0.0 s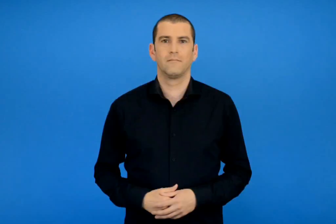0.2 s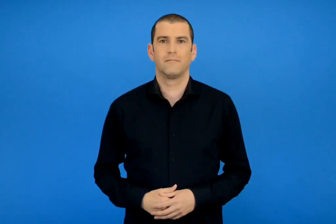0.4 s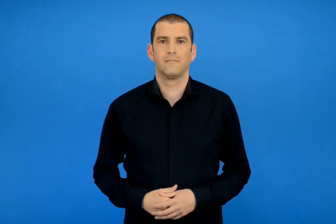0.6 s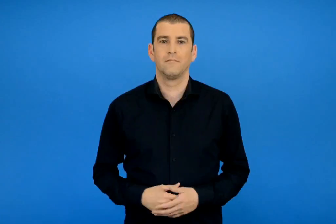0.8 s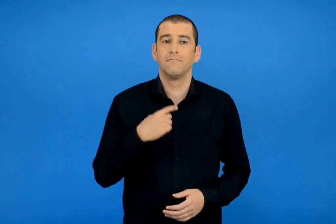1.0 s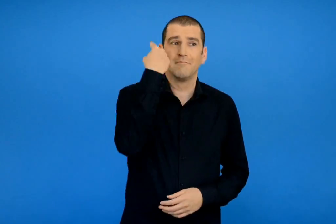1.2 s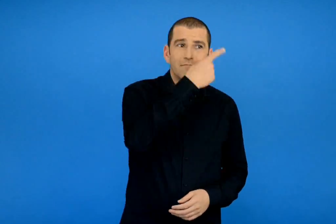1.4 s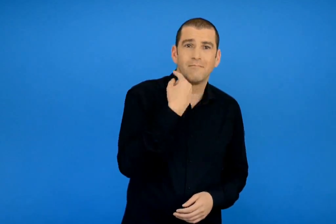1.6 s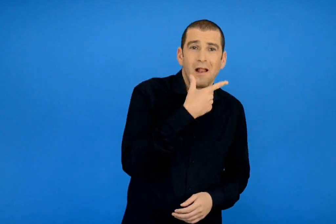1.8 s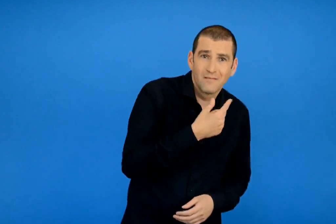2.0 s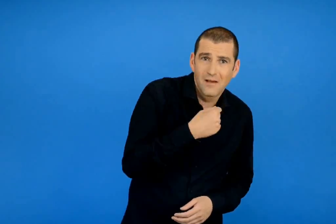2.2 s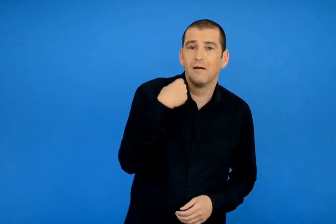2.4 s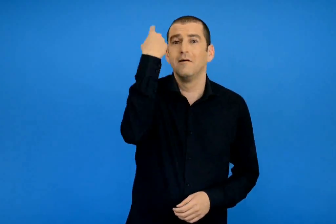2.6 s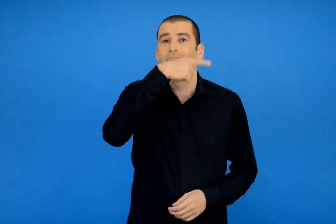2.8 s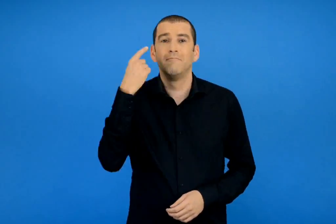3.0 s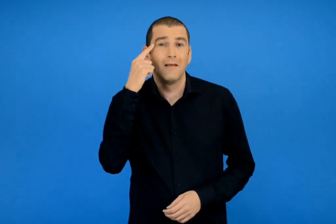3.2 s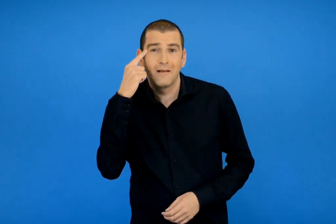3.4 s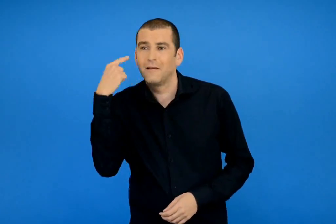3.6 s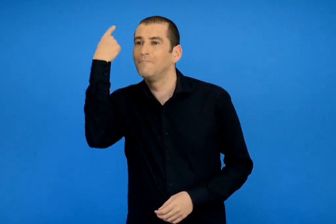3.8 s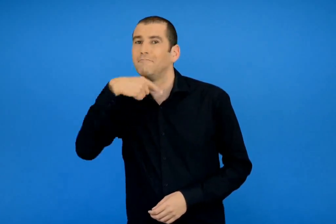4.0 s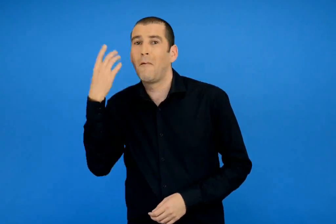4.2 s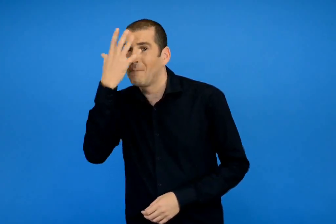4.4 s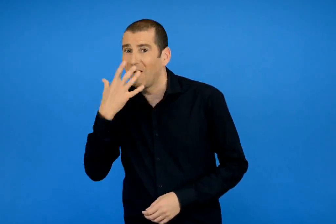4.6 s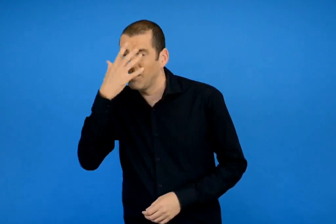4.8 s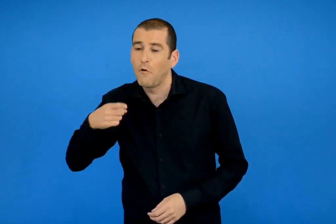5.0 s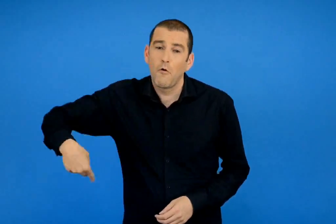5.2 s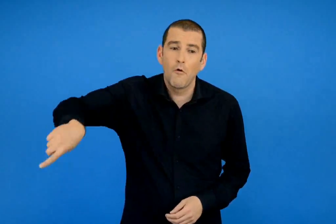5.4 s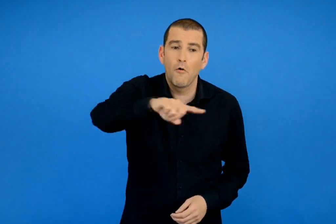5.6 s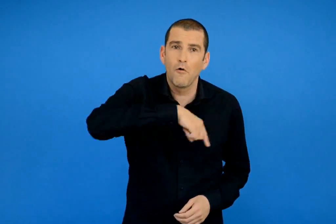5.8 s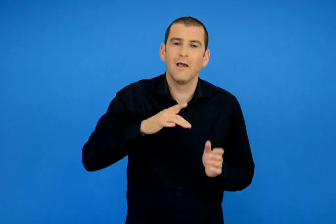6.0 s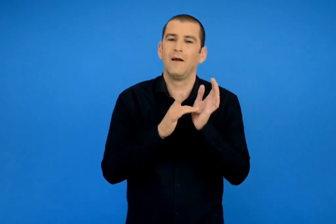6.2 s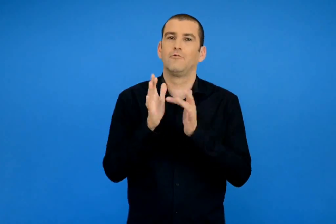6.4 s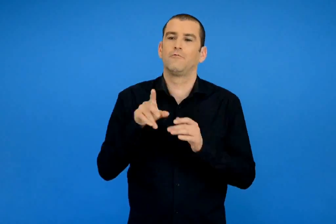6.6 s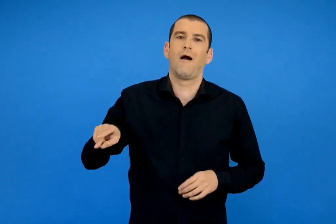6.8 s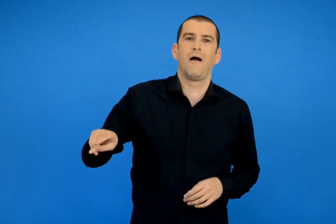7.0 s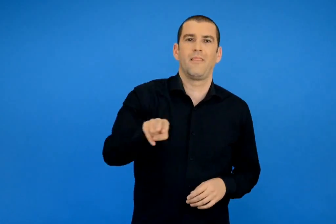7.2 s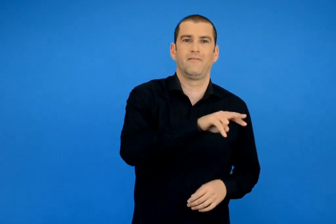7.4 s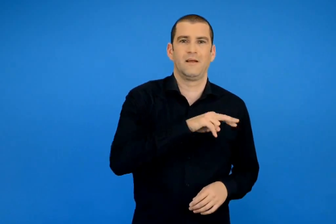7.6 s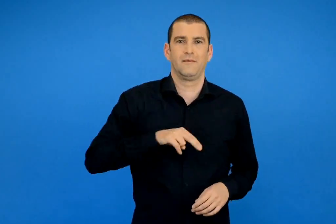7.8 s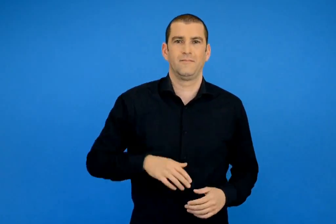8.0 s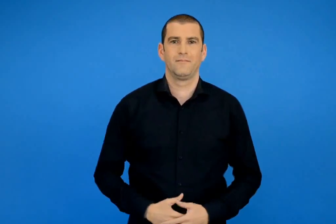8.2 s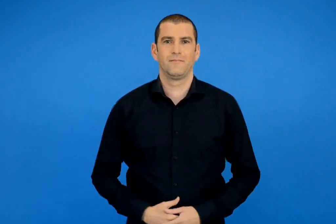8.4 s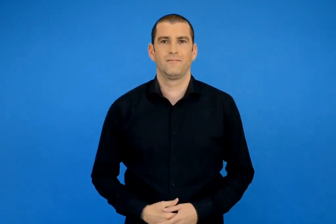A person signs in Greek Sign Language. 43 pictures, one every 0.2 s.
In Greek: άσπρα κίτρινα μαυράκια όλα του χριστού αδερφάκια
